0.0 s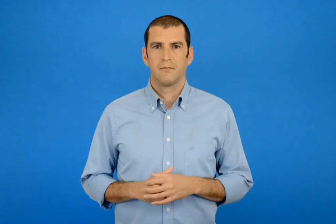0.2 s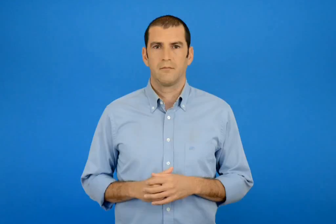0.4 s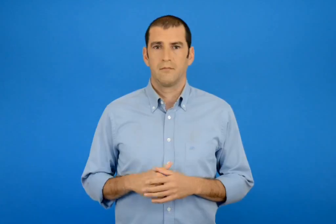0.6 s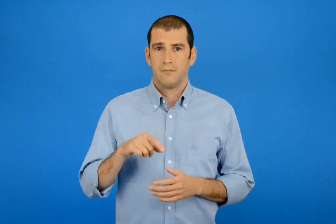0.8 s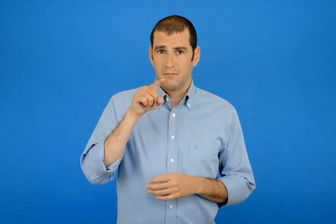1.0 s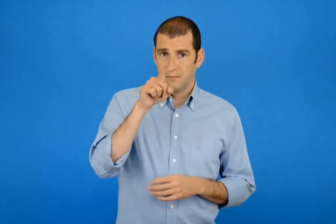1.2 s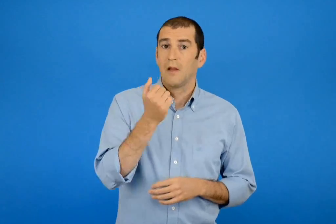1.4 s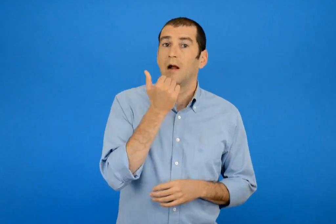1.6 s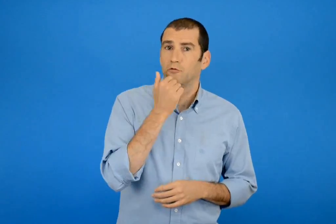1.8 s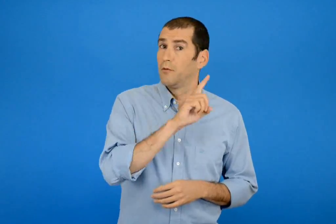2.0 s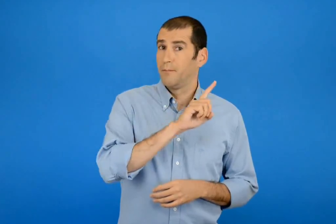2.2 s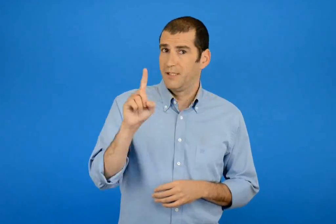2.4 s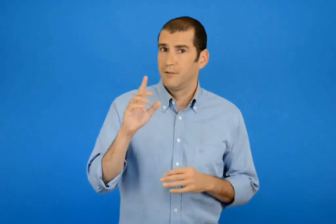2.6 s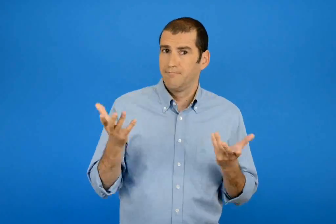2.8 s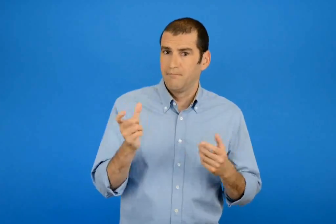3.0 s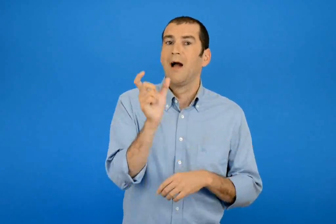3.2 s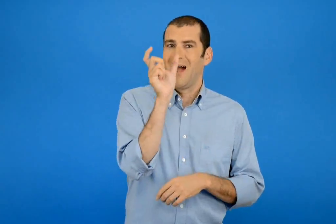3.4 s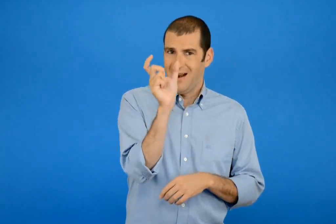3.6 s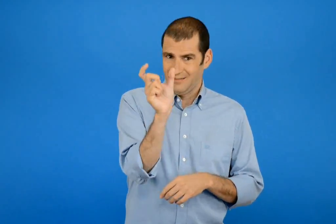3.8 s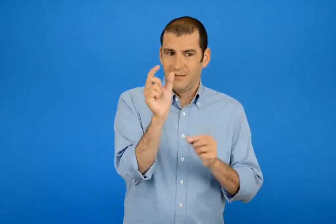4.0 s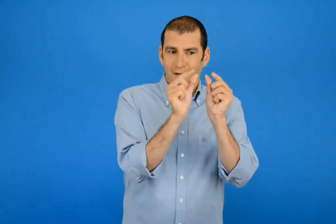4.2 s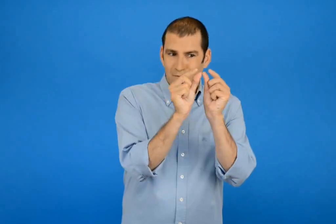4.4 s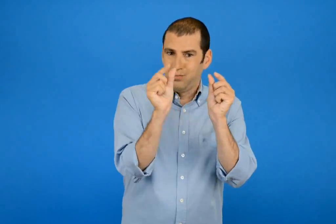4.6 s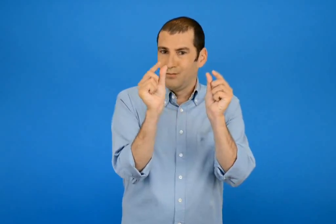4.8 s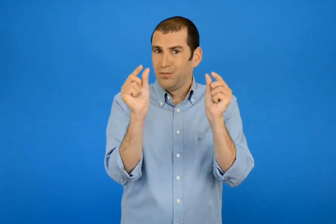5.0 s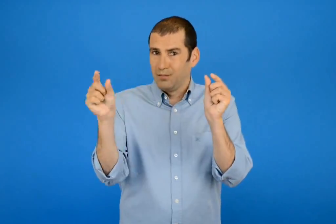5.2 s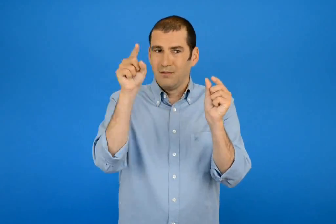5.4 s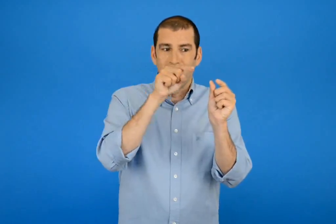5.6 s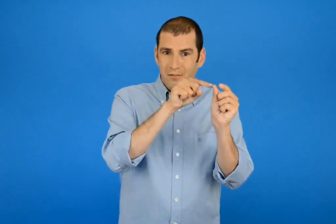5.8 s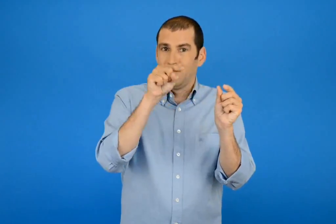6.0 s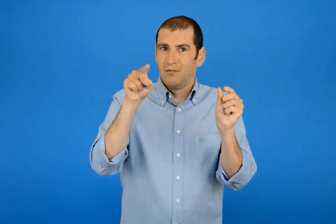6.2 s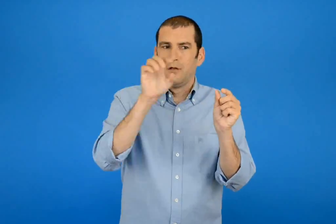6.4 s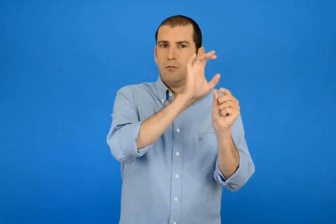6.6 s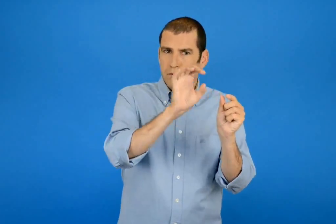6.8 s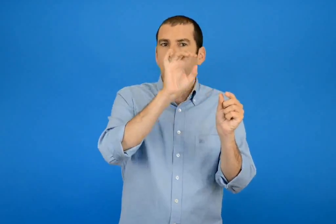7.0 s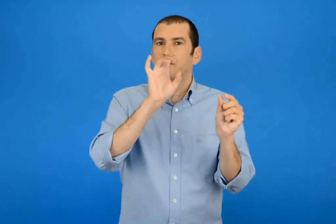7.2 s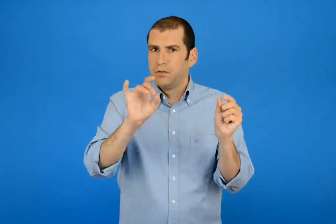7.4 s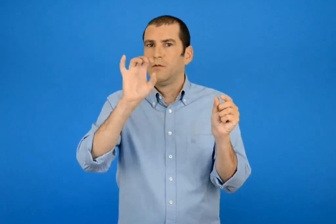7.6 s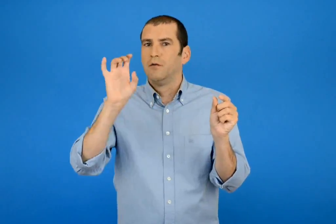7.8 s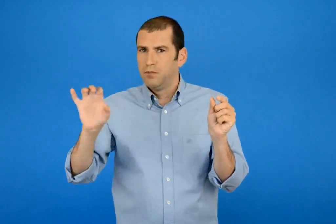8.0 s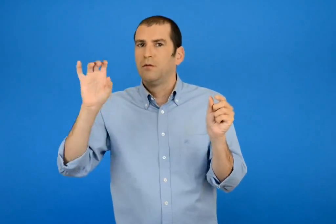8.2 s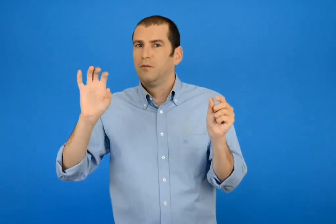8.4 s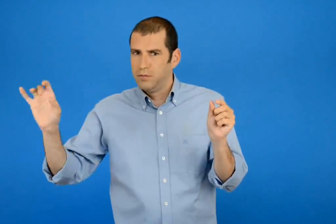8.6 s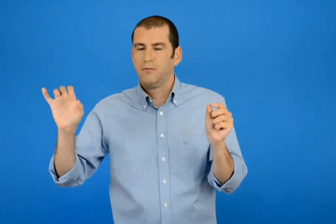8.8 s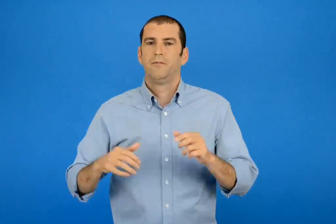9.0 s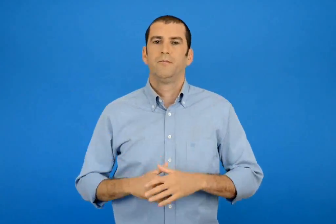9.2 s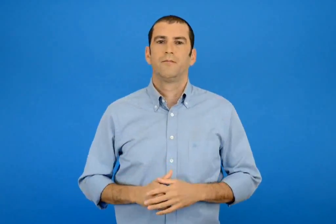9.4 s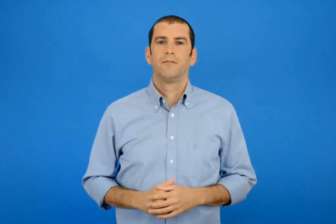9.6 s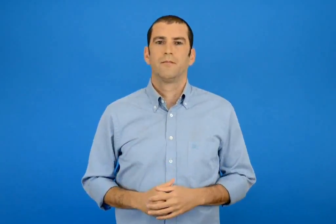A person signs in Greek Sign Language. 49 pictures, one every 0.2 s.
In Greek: για να μην κάνεις λάθος χώρισε φωναχτά την κάθε λέξη στις συλλαβές της
